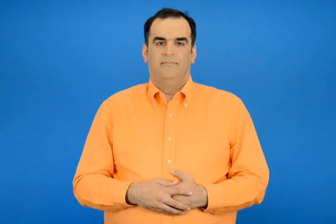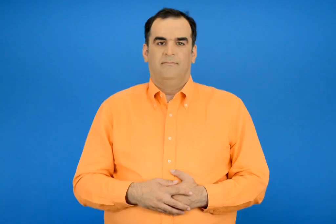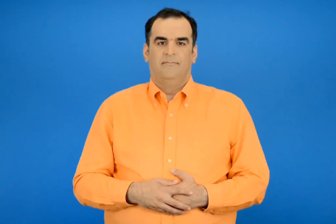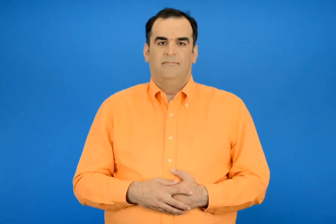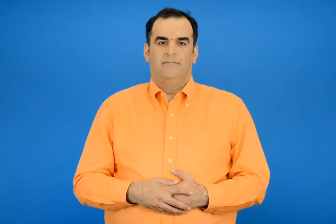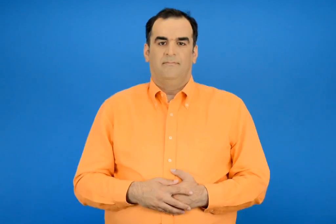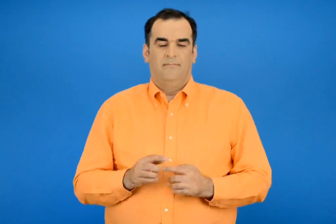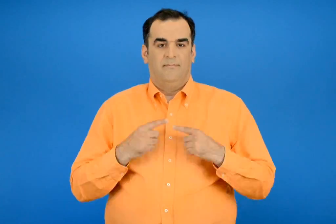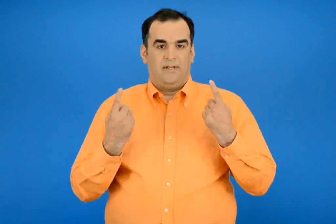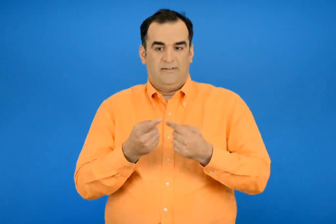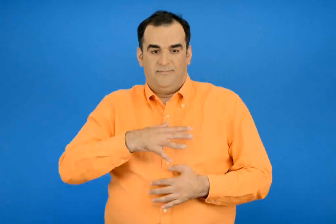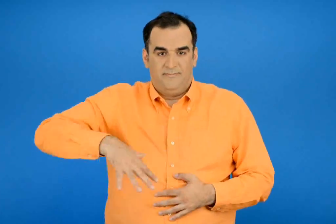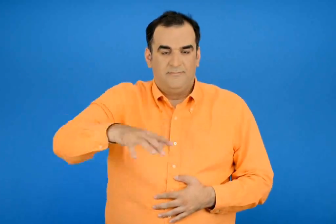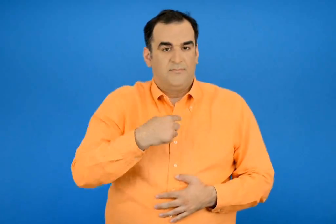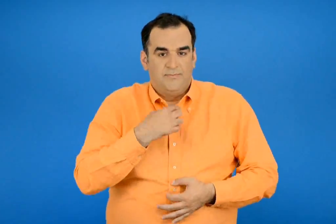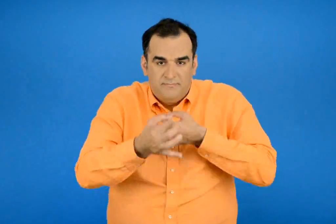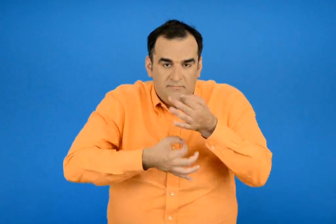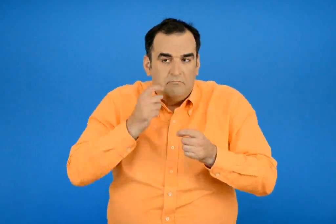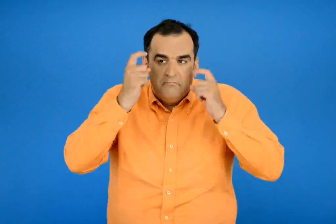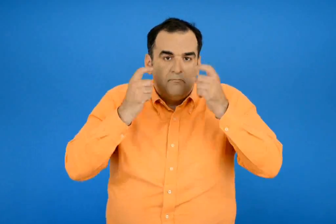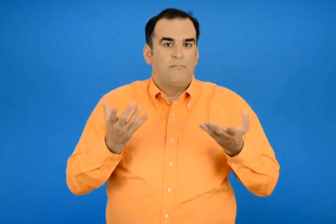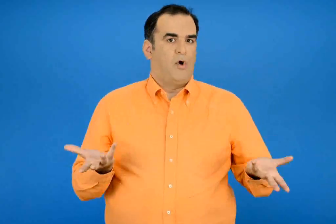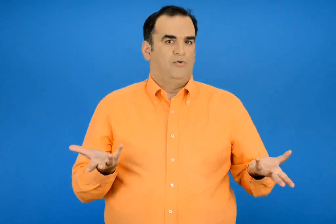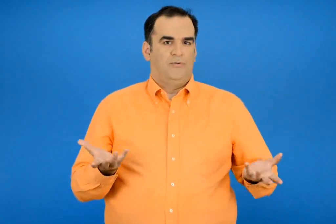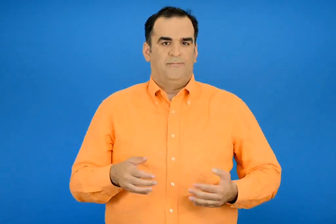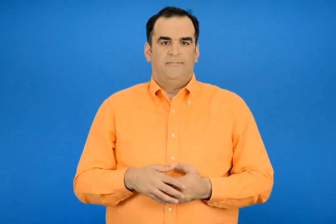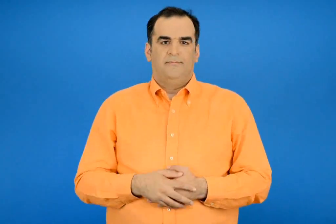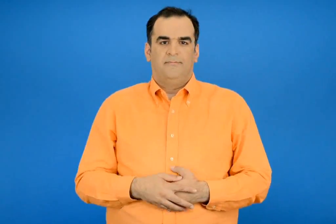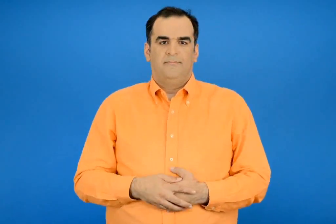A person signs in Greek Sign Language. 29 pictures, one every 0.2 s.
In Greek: εξηγώ στην τάξη πως σκέφτηκα
